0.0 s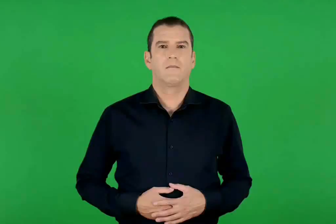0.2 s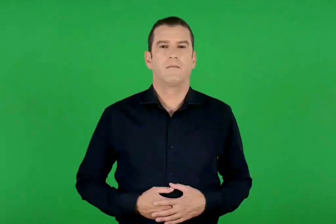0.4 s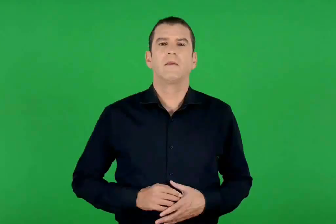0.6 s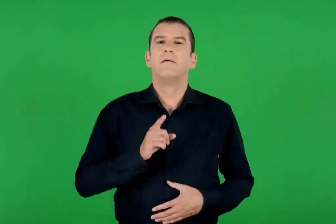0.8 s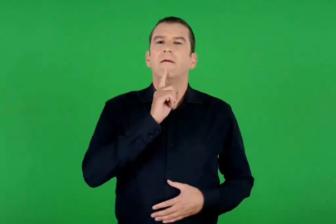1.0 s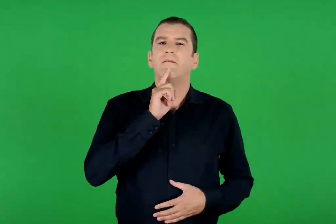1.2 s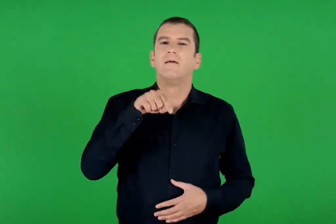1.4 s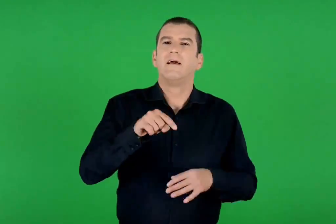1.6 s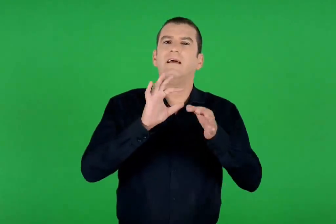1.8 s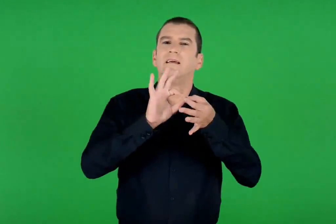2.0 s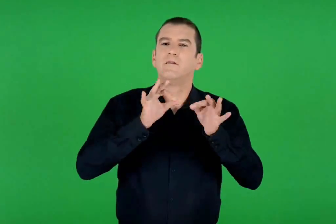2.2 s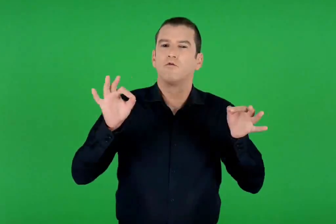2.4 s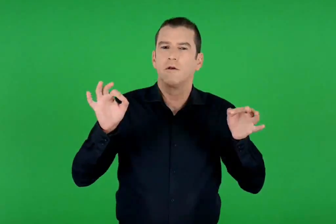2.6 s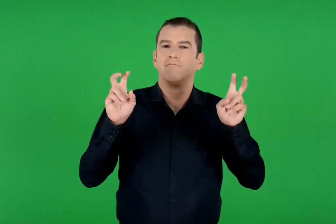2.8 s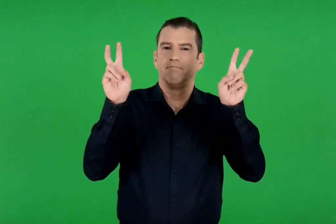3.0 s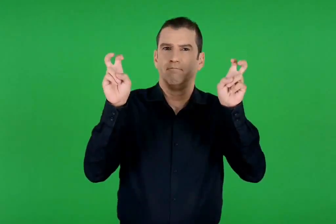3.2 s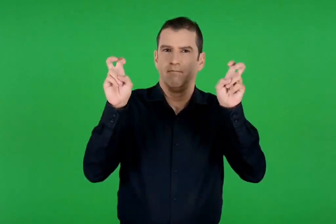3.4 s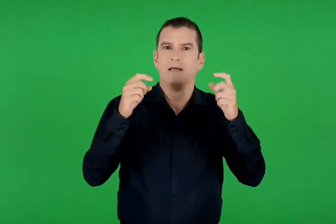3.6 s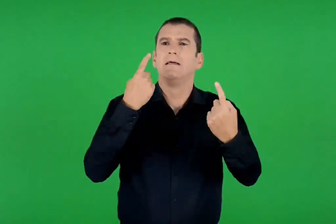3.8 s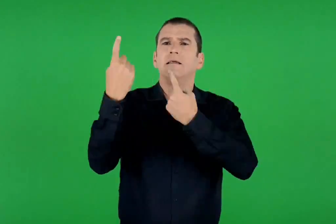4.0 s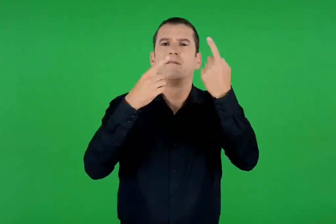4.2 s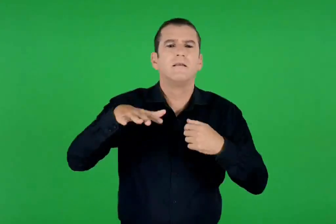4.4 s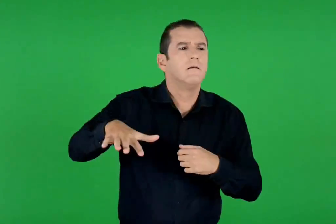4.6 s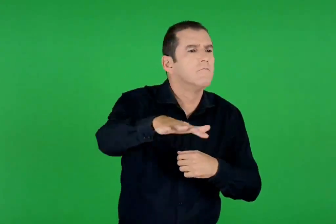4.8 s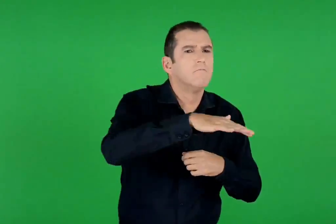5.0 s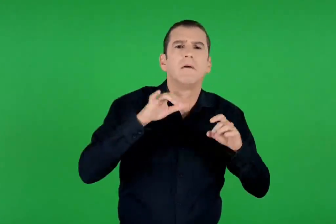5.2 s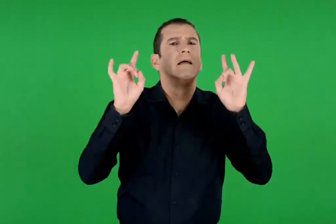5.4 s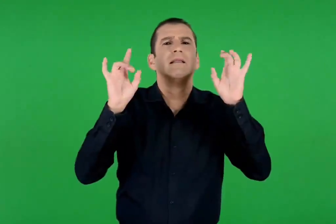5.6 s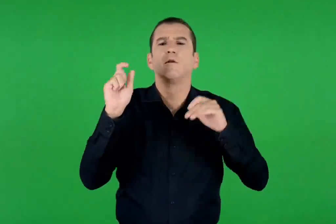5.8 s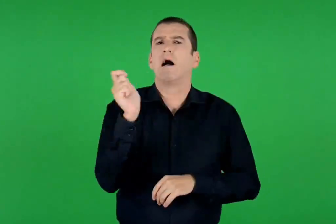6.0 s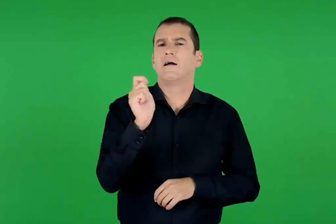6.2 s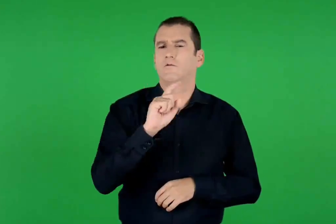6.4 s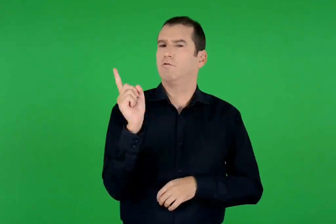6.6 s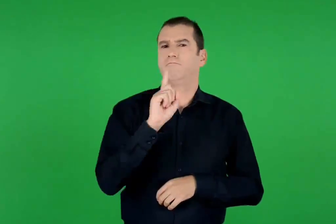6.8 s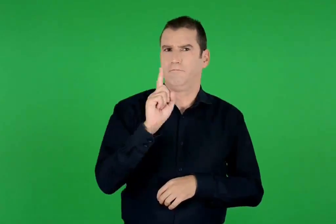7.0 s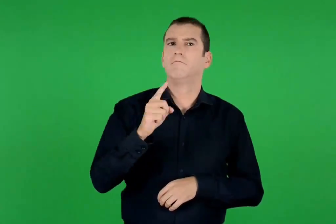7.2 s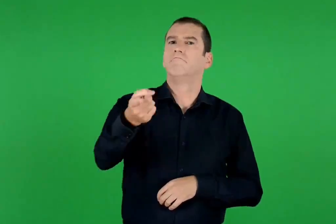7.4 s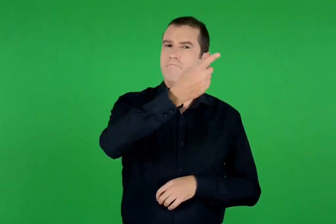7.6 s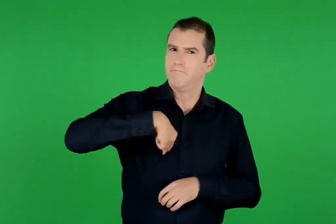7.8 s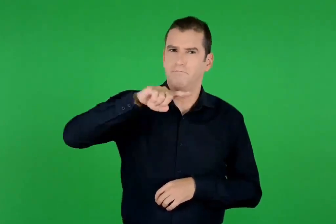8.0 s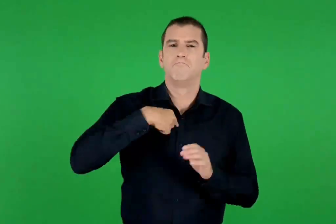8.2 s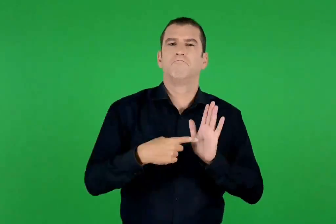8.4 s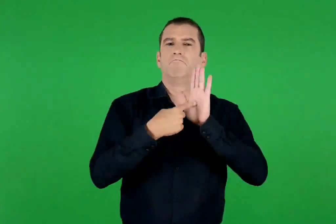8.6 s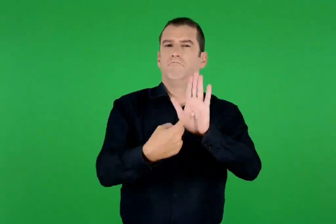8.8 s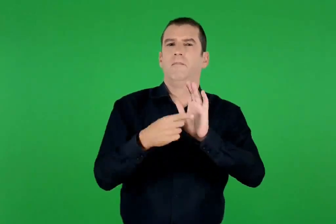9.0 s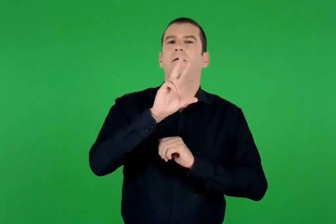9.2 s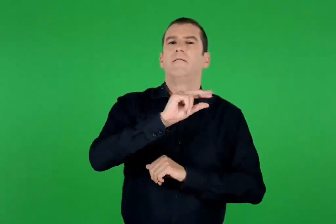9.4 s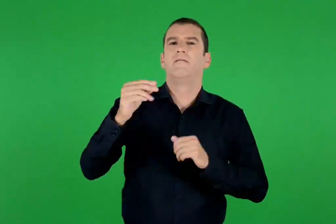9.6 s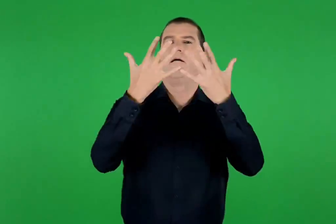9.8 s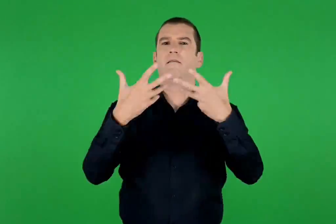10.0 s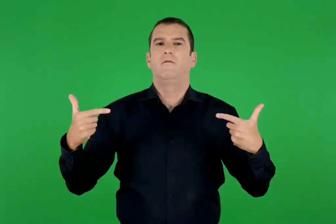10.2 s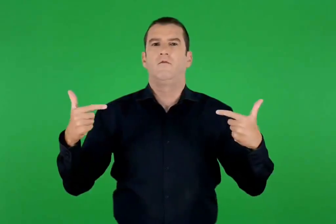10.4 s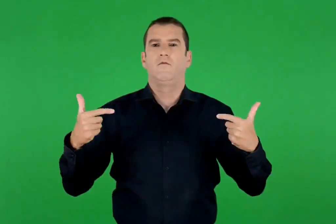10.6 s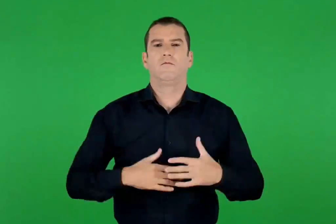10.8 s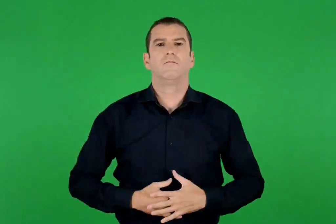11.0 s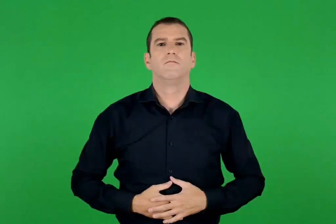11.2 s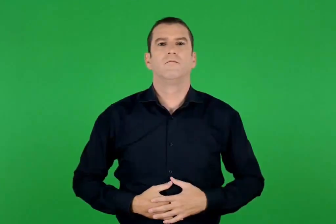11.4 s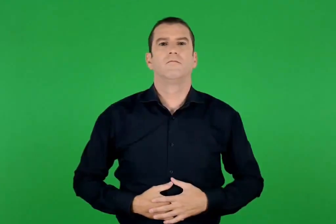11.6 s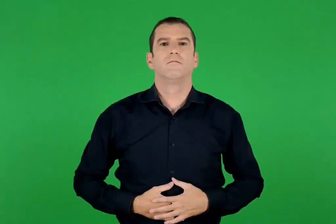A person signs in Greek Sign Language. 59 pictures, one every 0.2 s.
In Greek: παρουσιάζουμε σαν θεατρική σκηνή την ιστορία τίποτα στη φύση δεν είναι άχρηστο
